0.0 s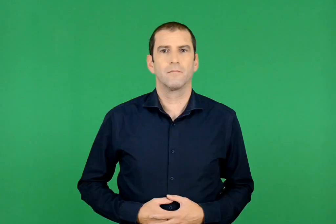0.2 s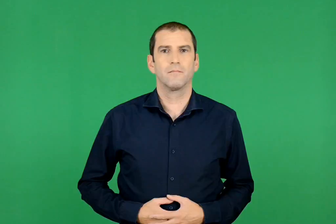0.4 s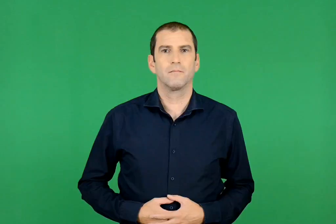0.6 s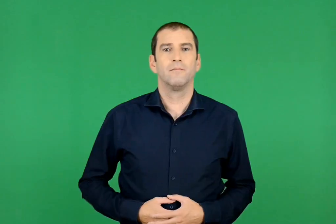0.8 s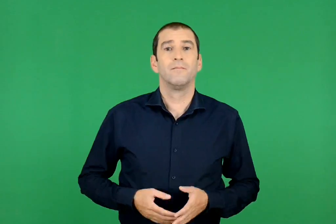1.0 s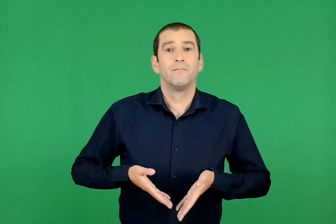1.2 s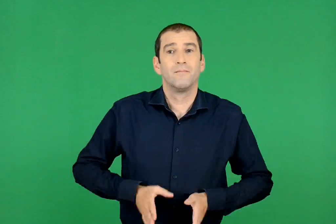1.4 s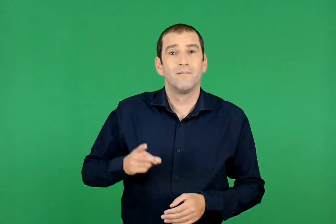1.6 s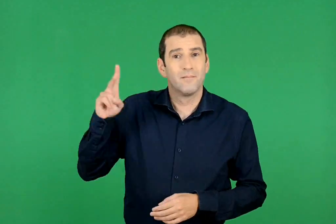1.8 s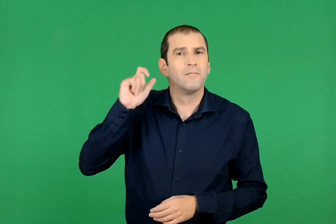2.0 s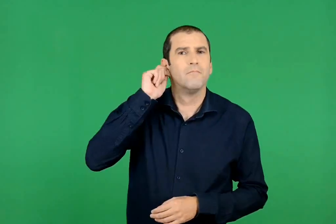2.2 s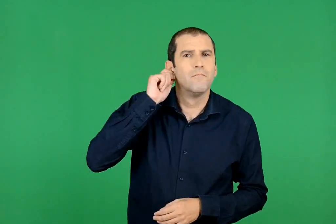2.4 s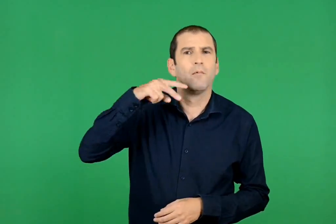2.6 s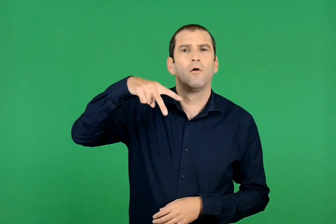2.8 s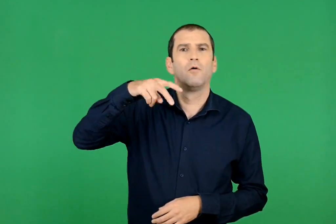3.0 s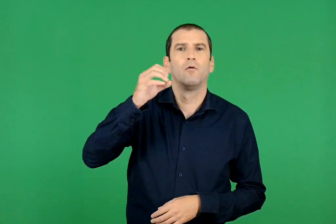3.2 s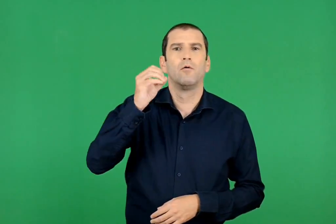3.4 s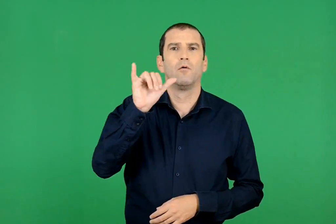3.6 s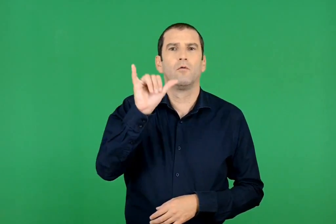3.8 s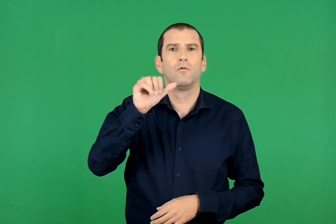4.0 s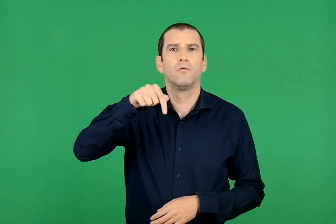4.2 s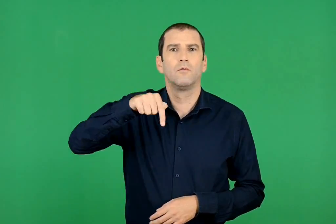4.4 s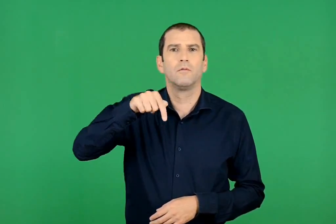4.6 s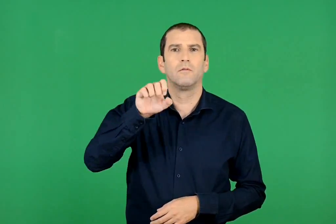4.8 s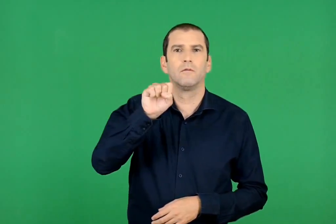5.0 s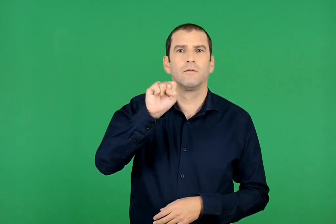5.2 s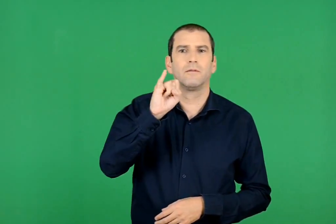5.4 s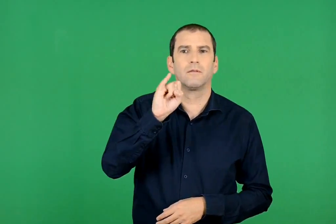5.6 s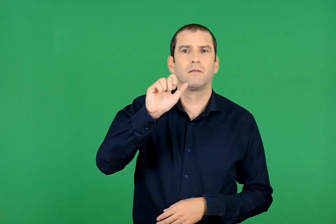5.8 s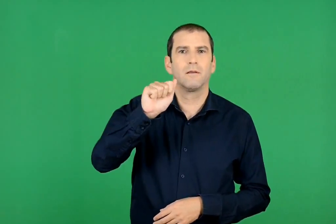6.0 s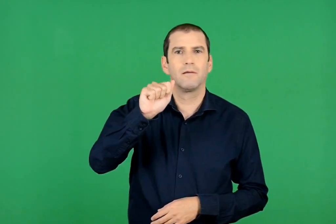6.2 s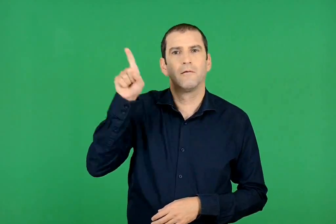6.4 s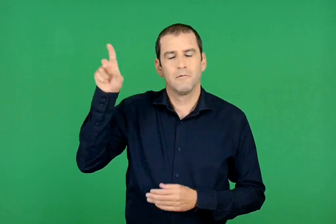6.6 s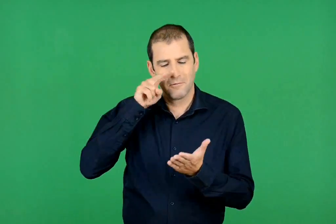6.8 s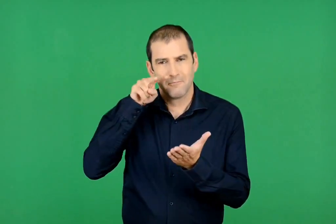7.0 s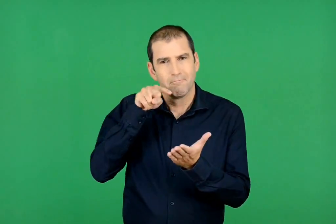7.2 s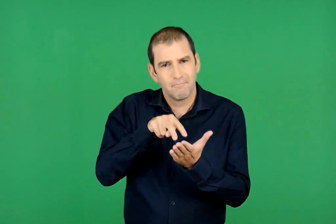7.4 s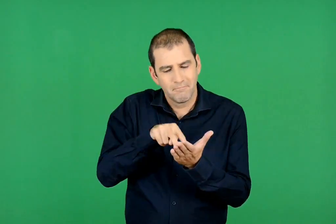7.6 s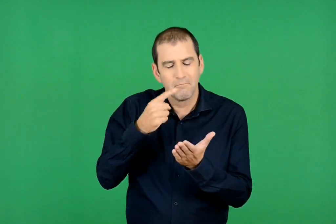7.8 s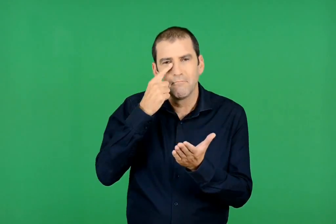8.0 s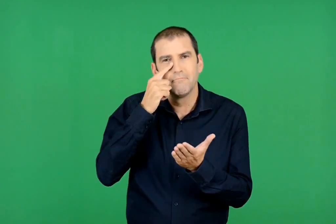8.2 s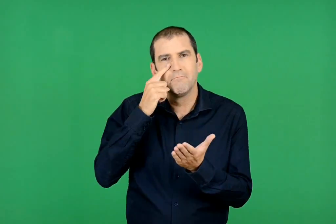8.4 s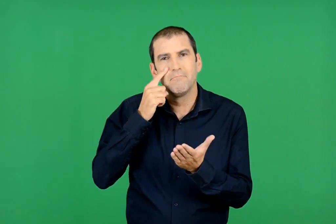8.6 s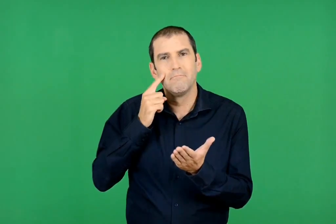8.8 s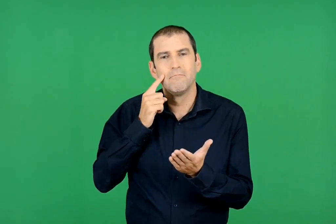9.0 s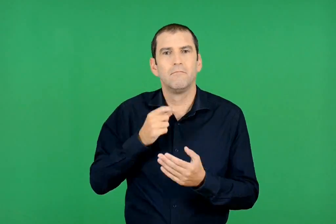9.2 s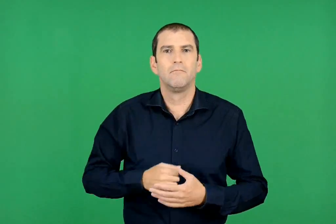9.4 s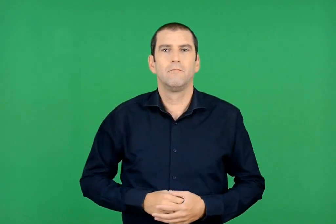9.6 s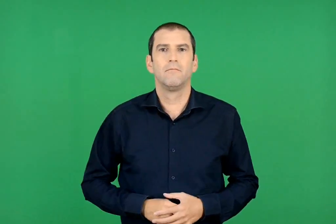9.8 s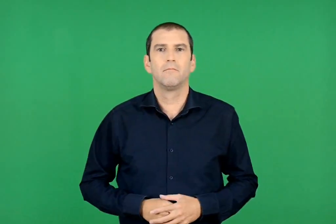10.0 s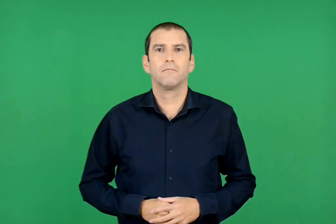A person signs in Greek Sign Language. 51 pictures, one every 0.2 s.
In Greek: τη λέγανε λουτσία. την κοίταζε και τα μάτια του δακρύσανε
